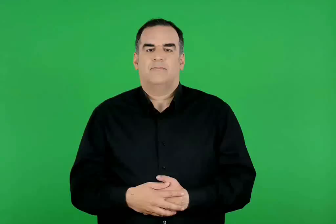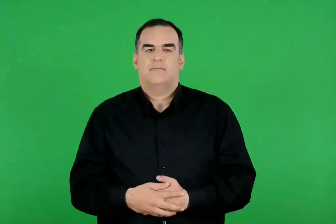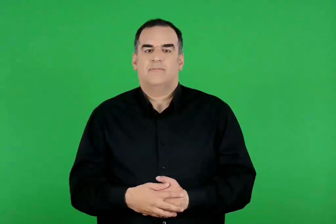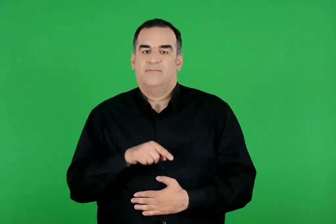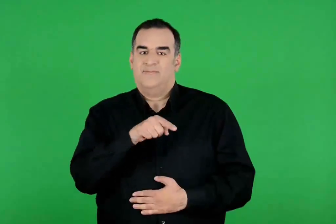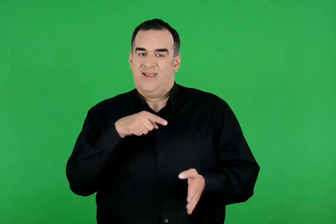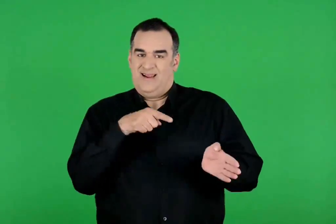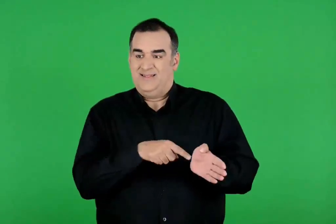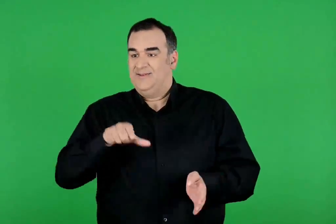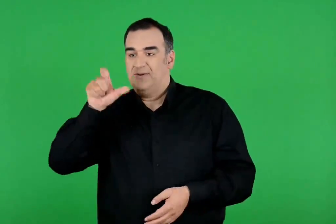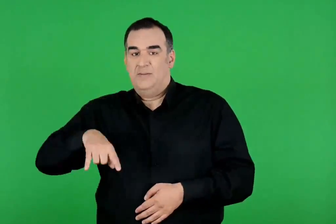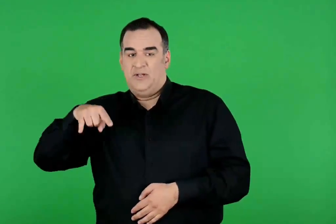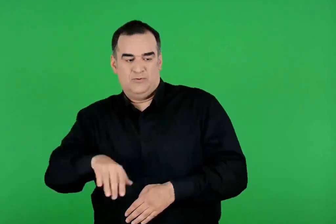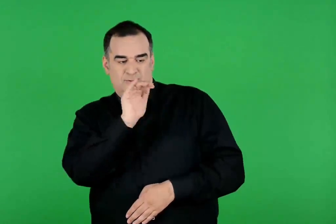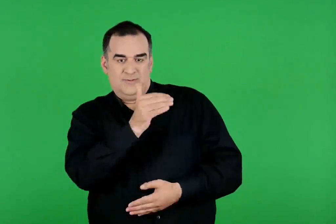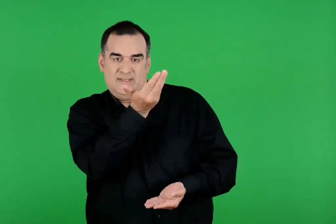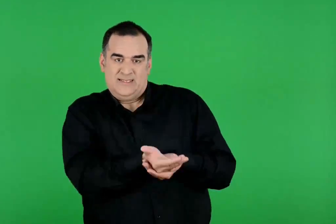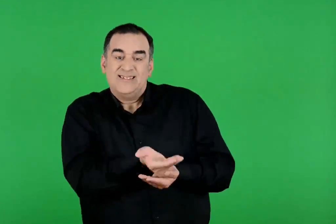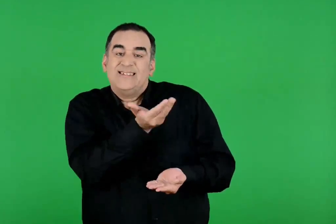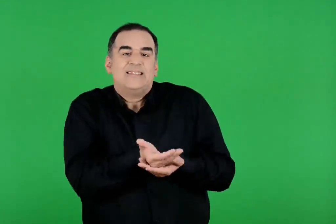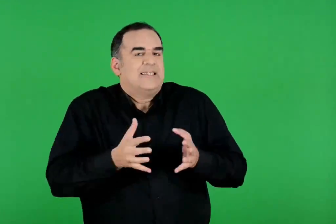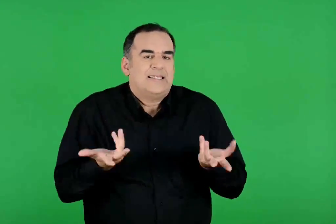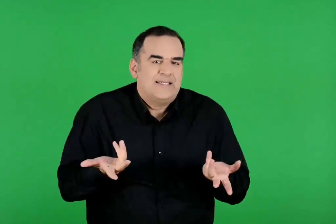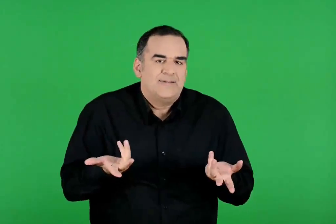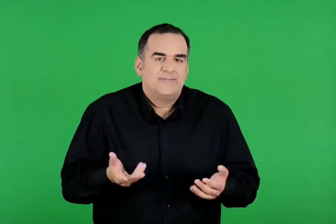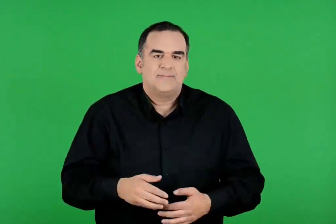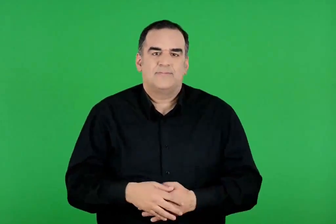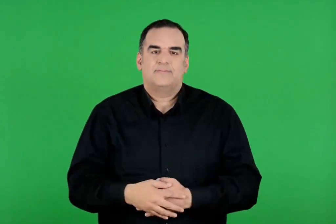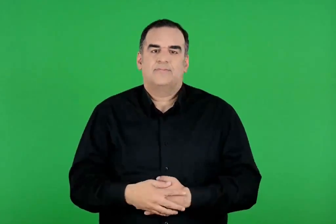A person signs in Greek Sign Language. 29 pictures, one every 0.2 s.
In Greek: τι ζήτησε από τον αχιλλέα ο πάτροκλος ;
